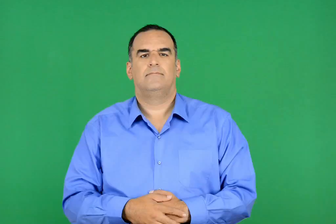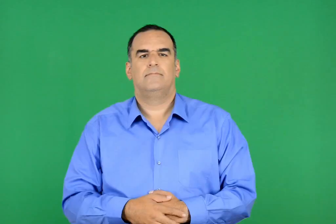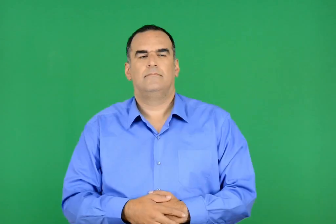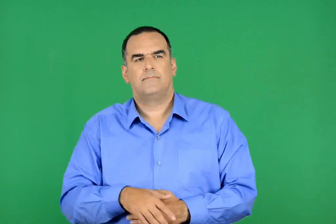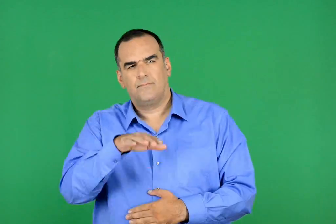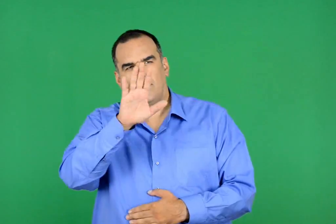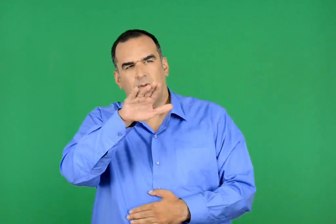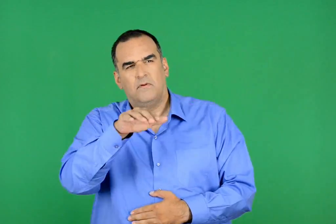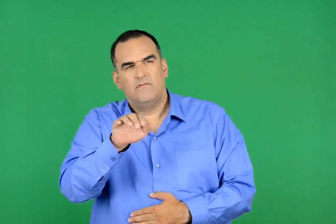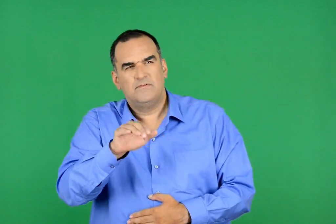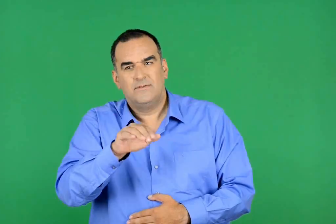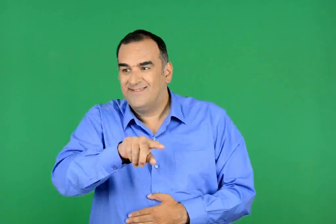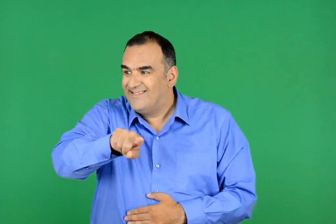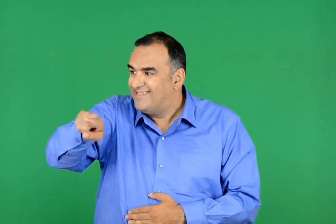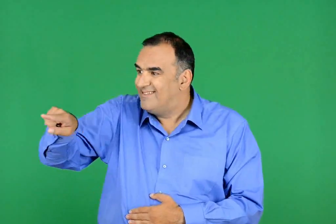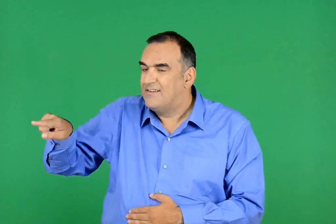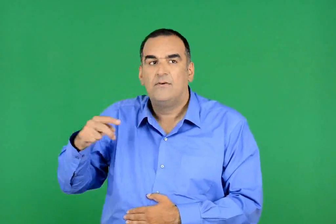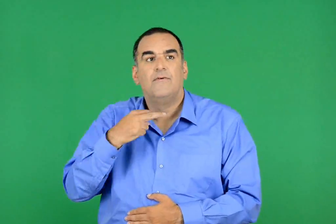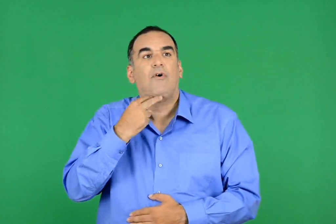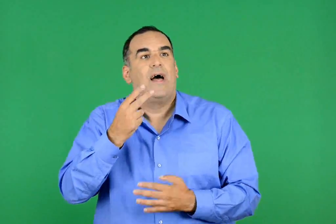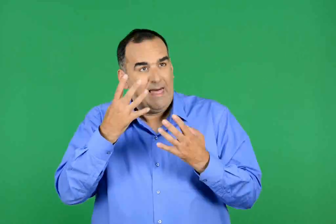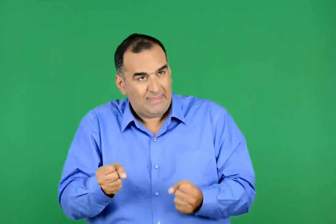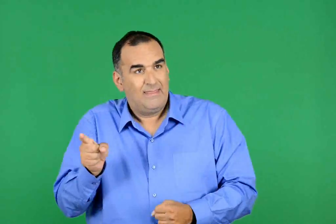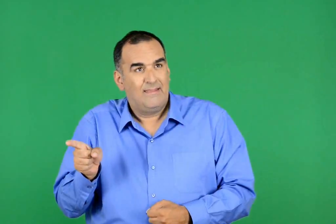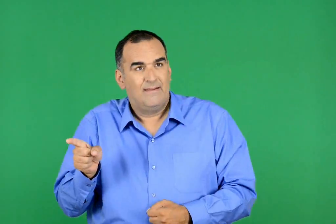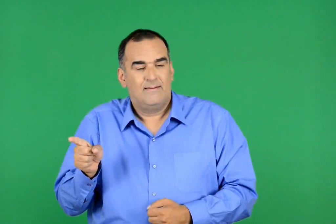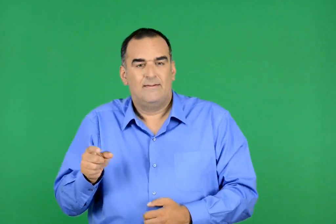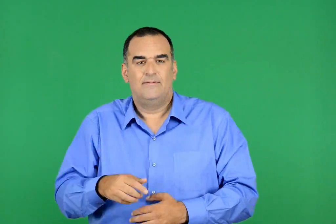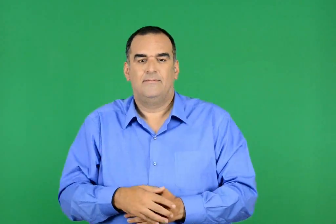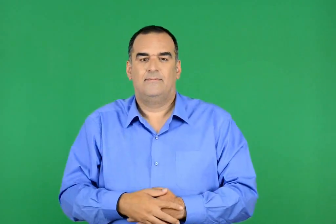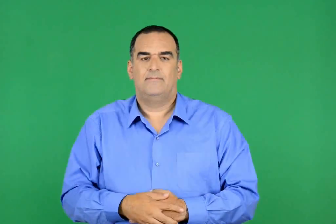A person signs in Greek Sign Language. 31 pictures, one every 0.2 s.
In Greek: και δε µου λέτε , κύριε φολκσβάγκεν , έχουν όλα τους φωνή ;
